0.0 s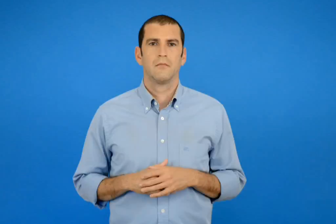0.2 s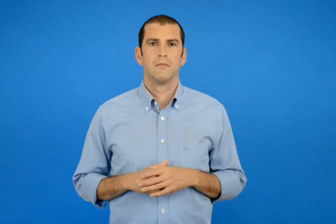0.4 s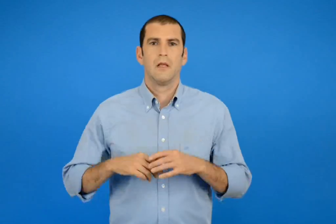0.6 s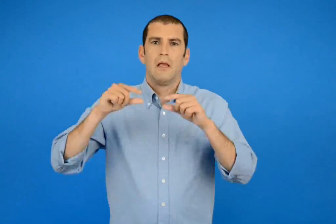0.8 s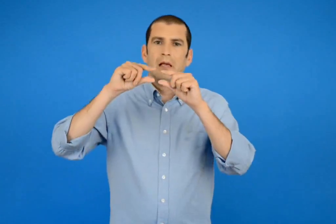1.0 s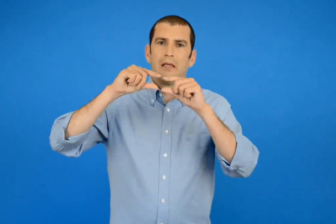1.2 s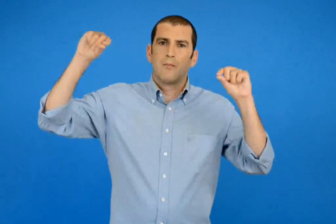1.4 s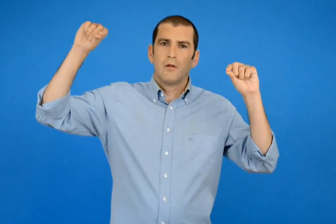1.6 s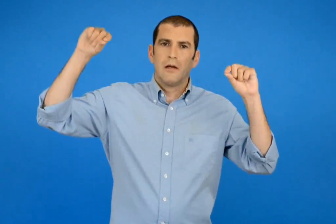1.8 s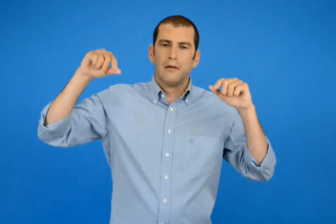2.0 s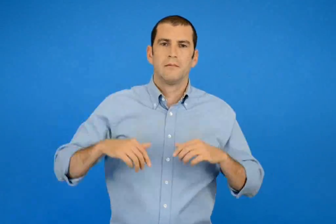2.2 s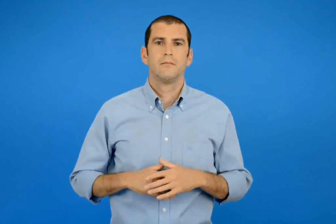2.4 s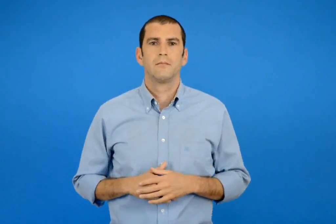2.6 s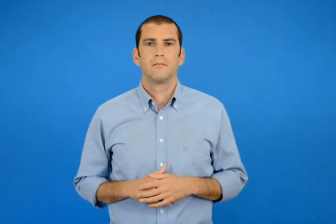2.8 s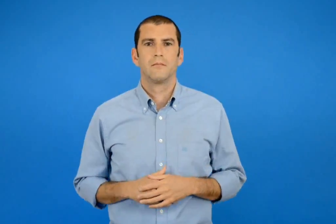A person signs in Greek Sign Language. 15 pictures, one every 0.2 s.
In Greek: ιαπωνία
